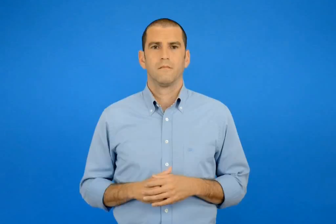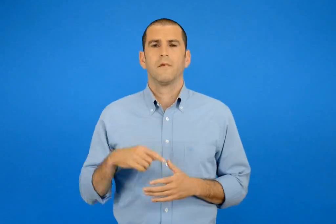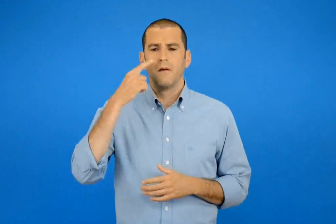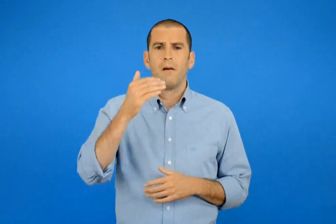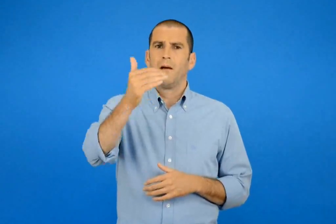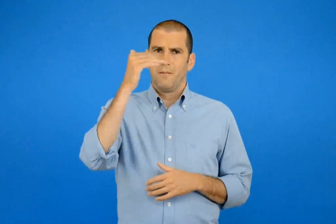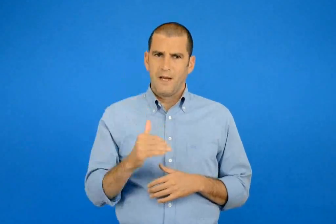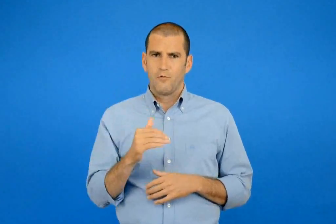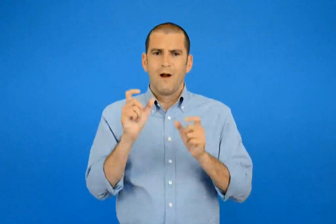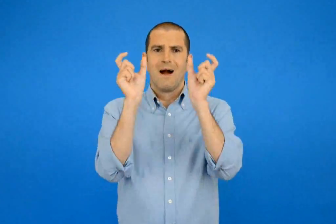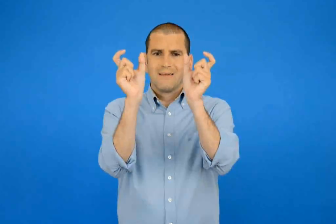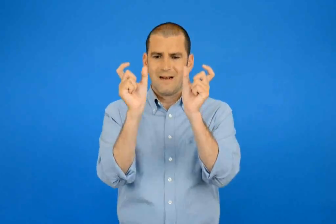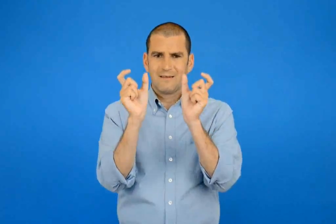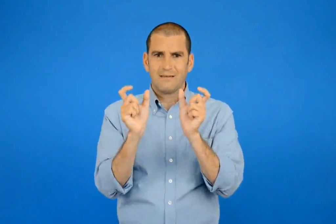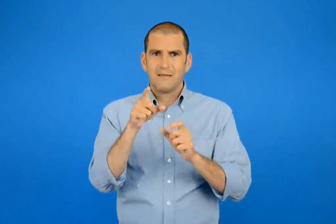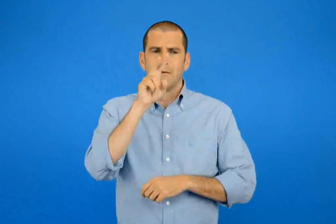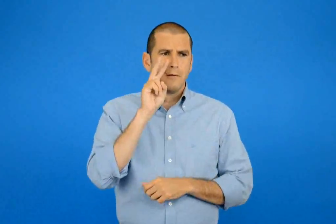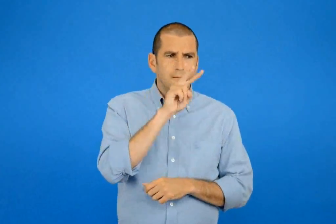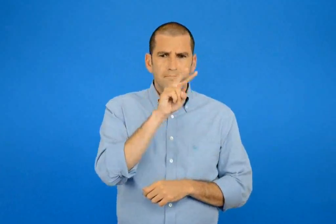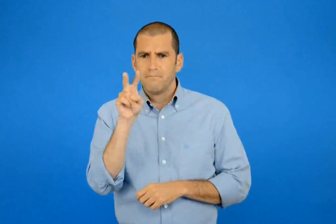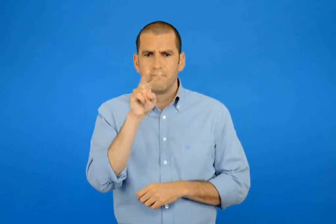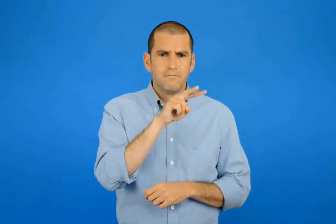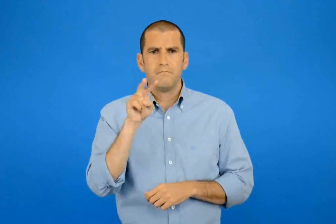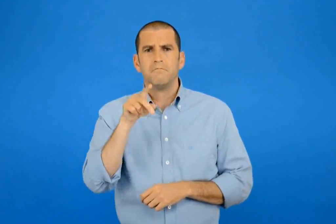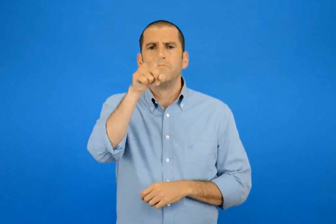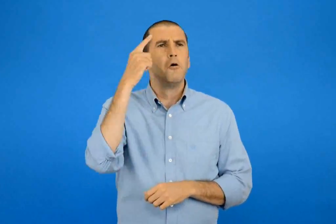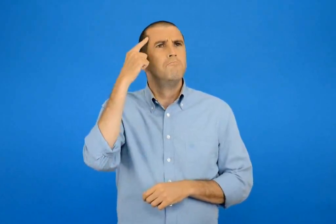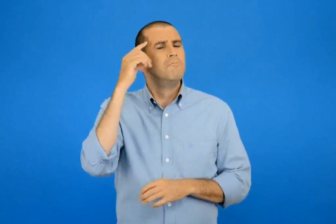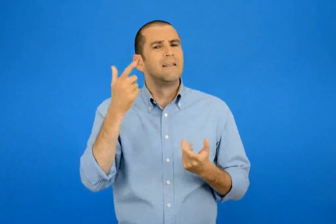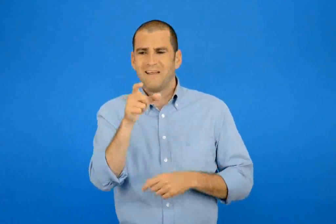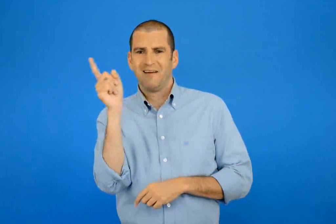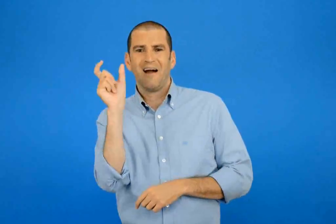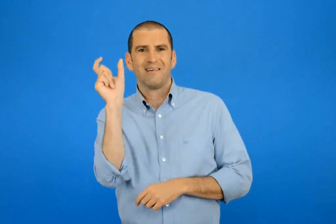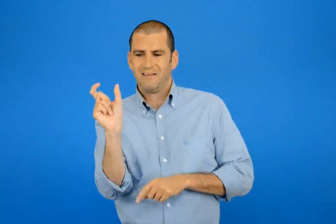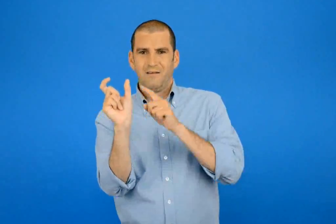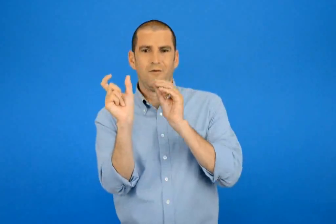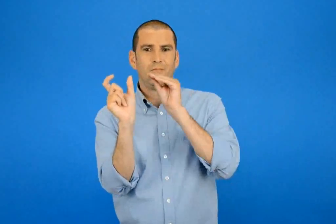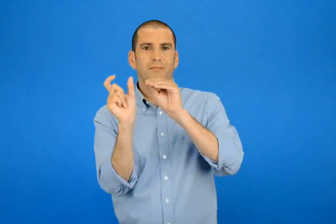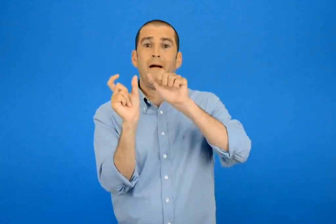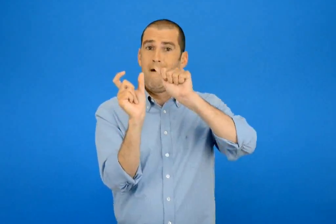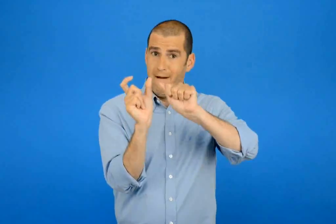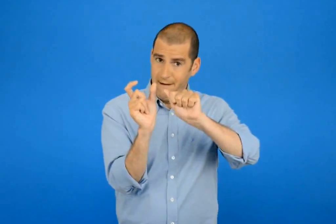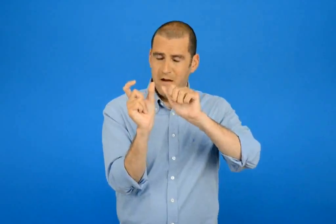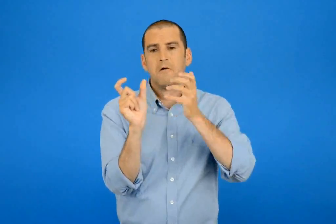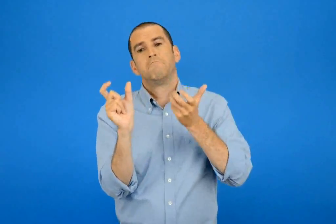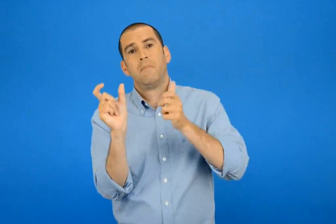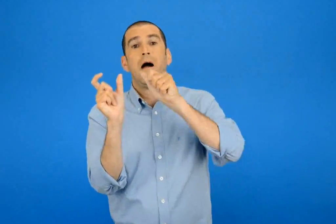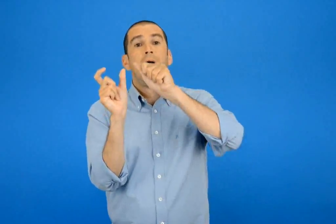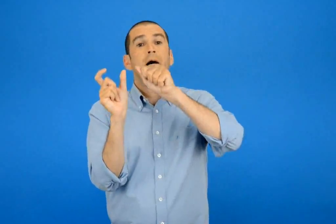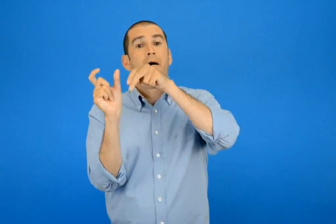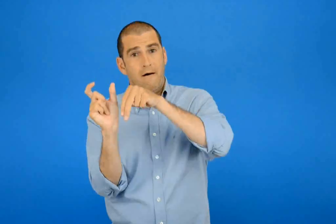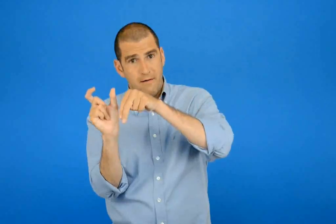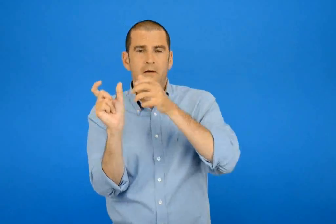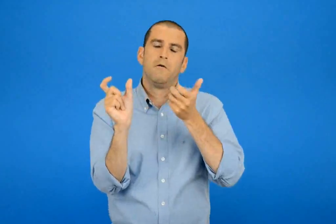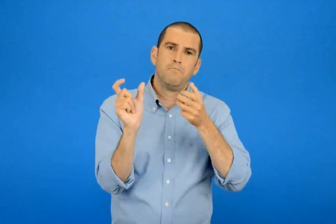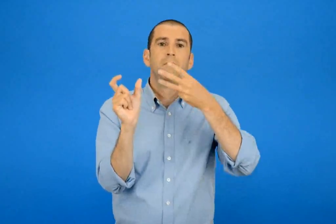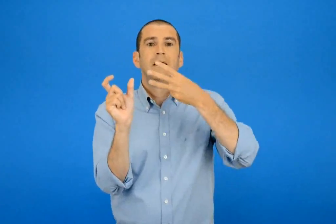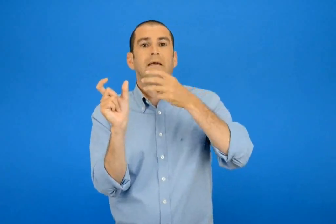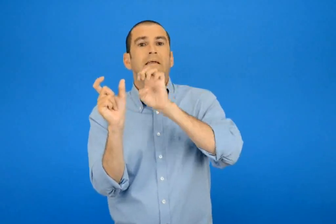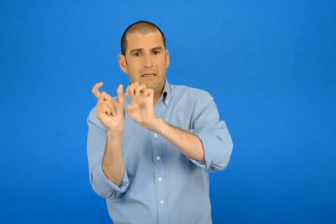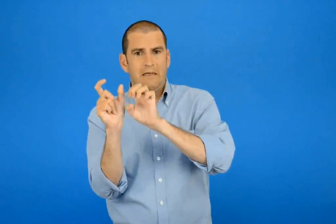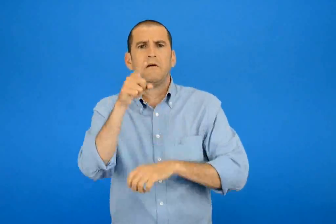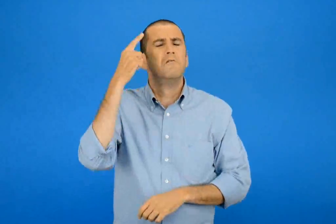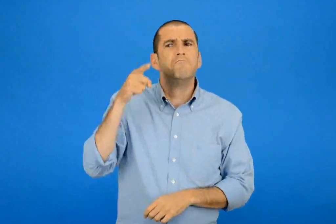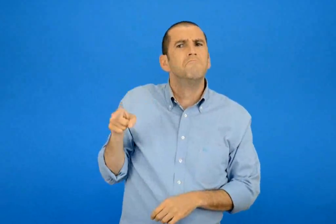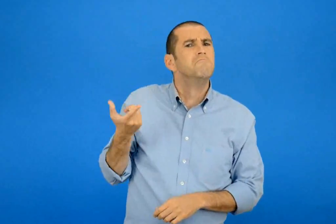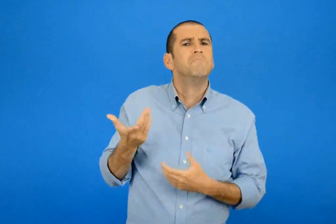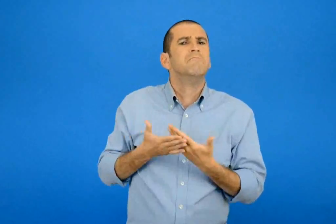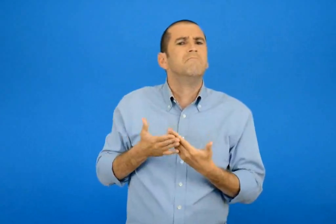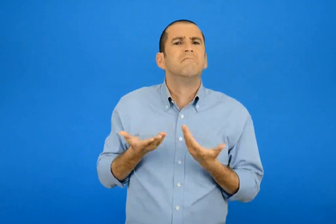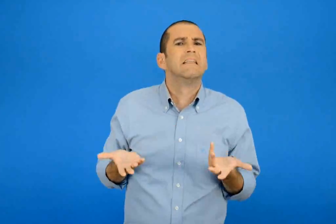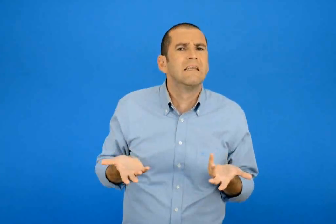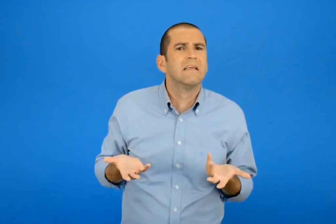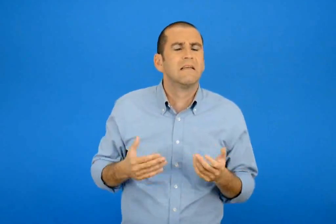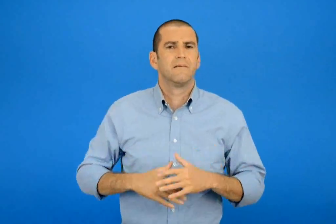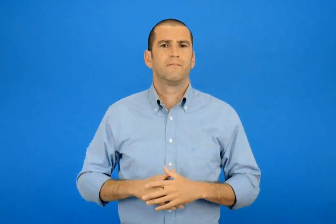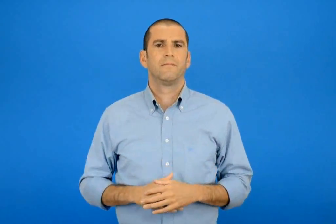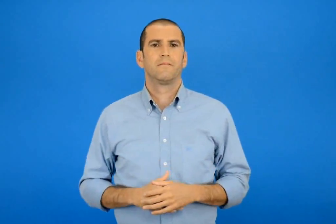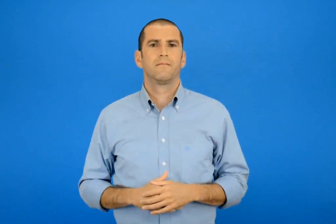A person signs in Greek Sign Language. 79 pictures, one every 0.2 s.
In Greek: σύγκρινε τα παρακάτω ζευγάρια λέξεων και πες σε τι νομίζεις ότι μας χρησιμεύουν τα α αν και ξε
